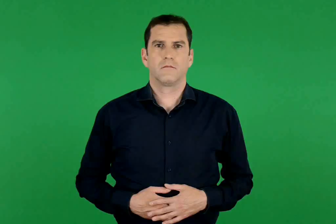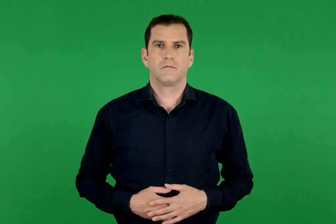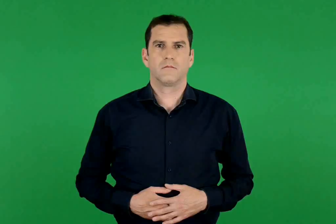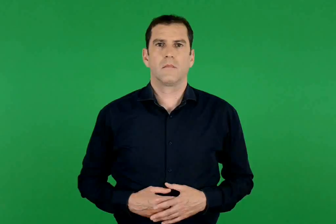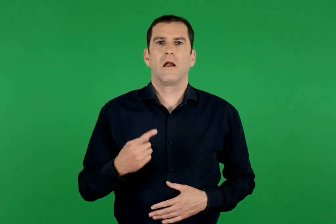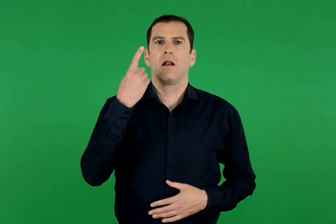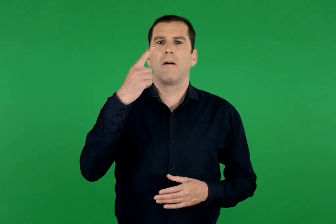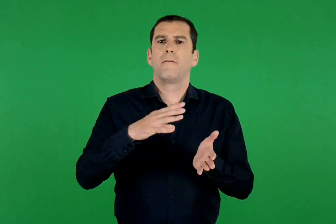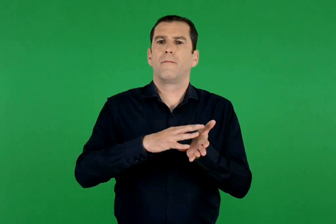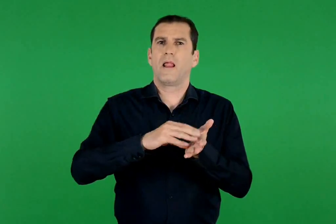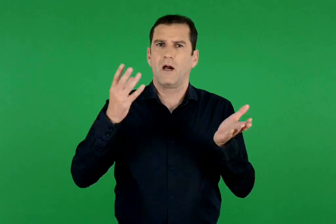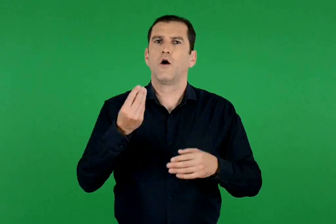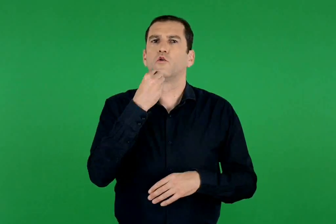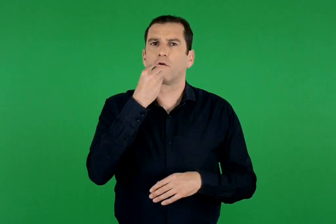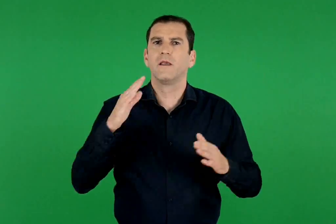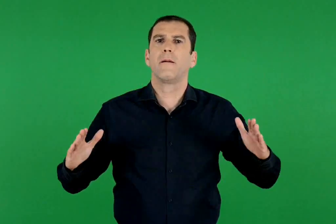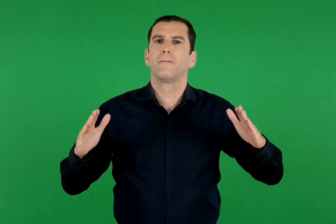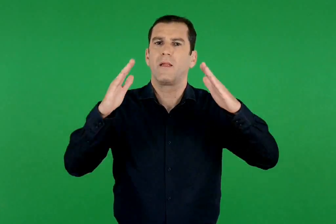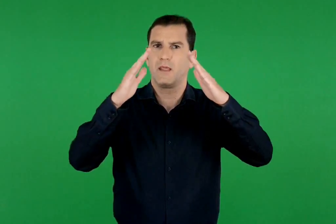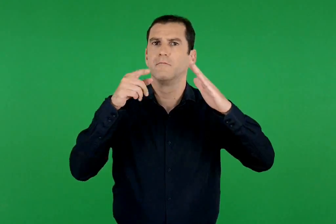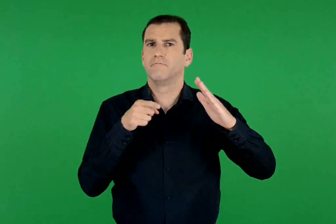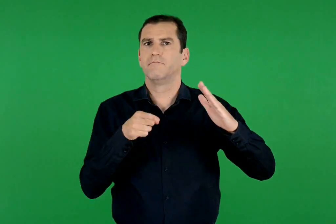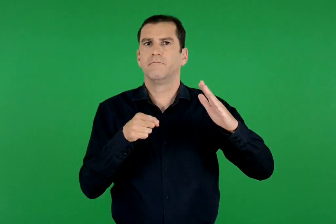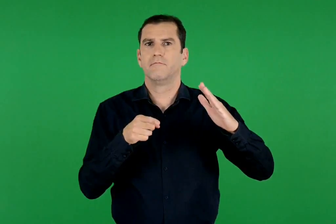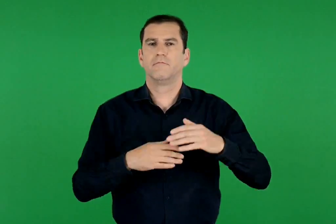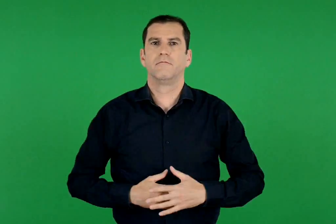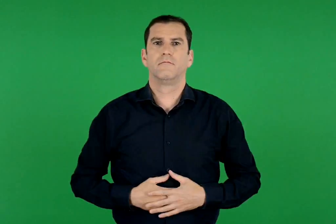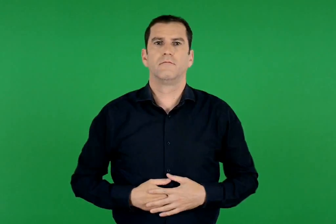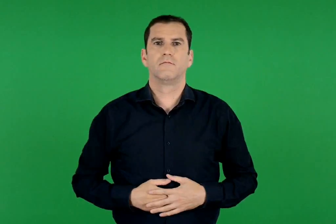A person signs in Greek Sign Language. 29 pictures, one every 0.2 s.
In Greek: ένα παράδειγμα τροφικής πυραμίδας είναι:
